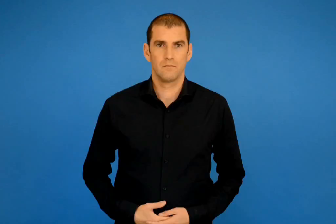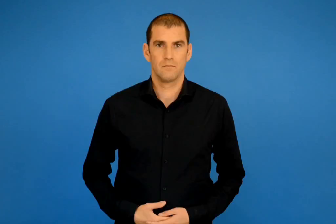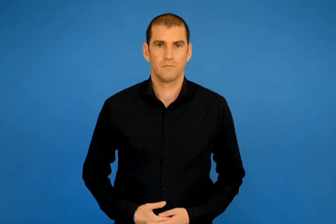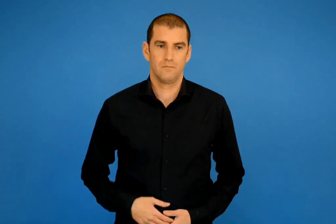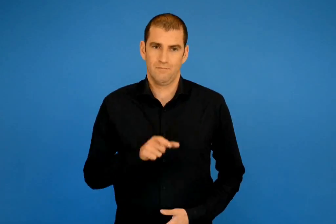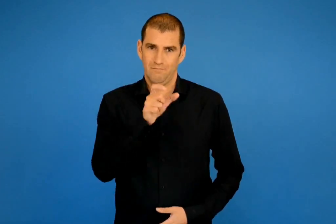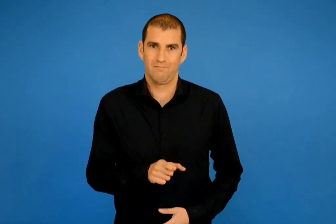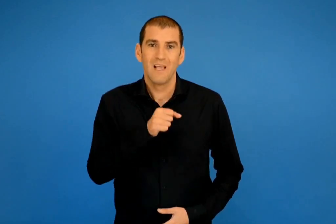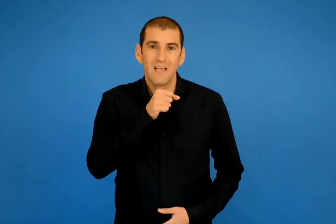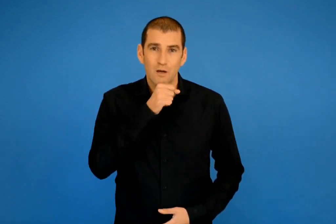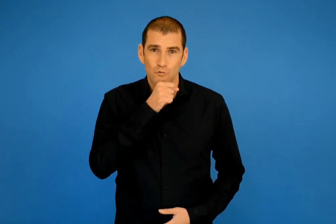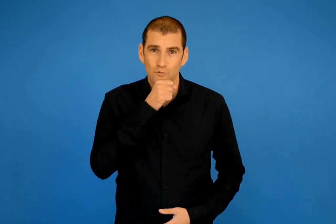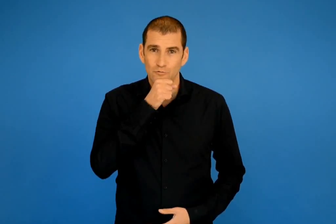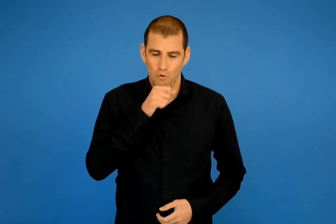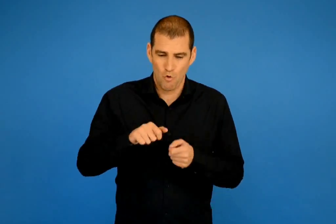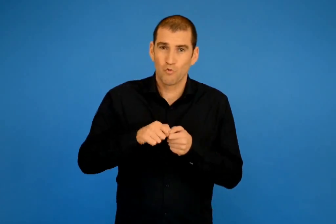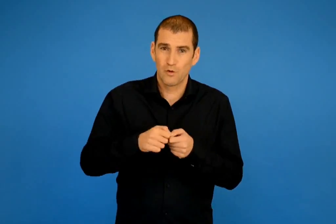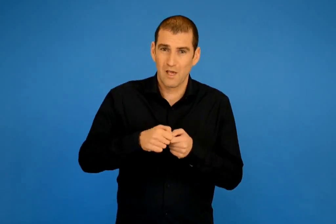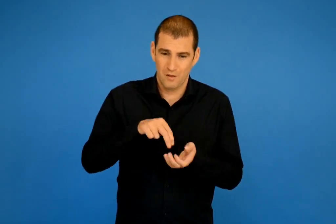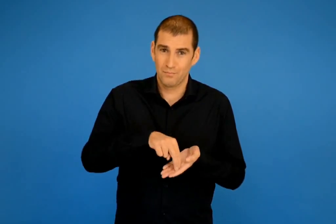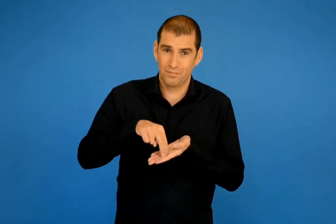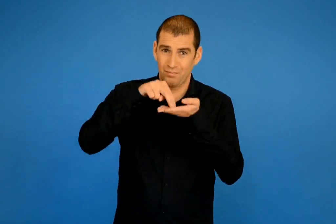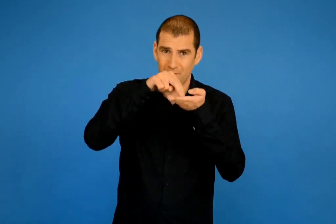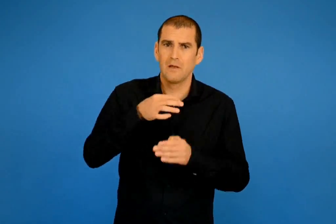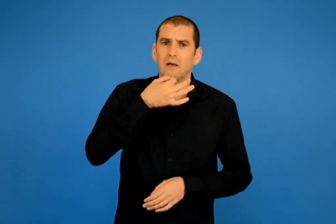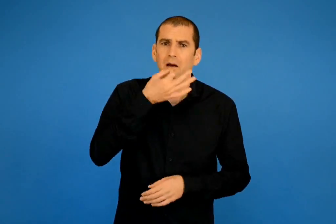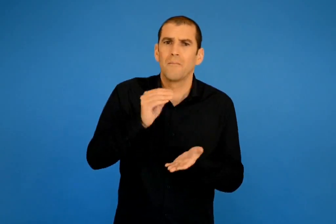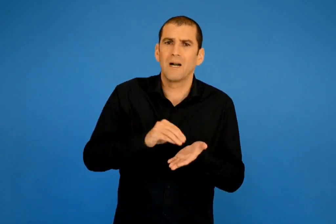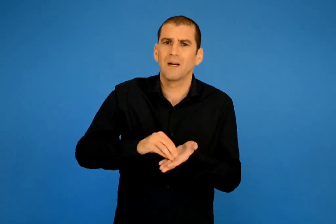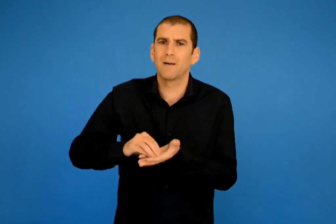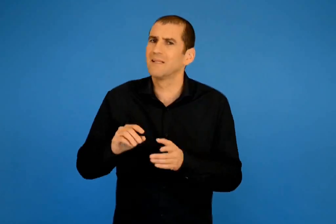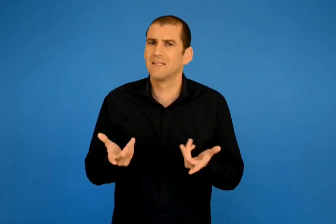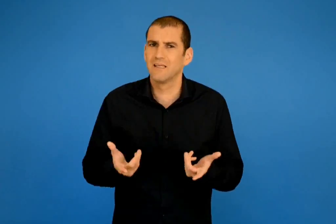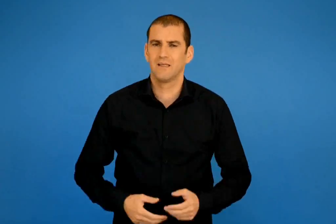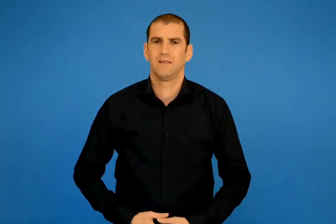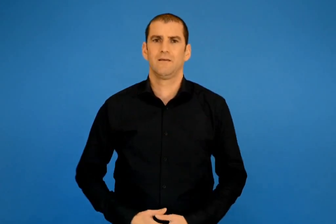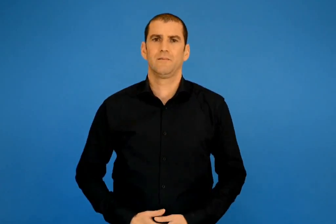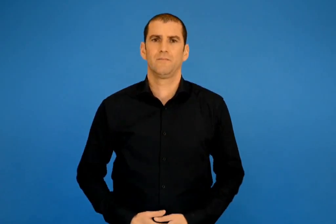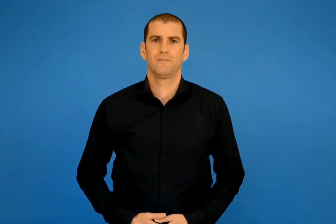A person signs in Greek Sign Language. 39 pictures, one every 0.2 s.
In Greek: ποια φράση επαναλάμβανε ο πάππους για να ανεβεί στην κουκιά ;
